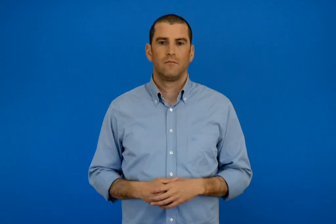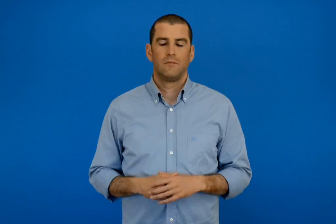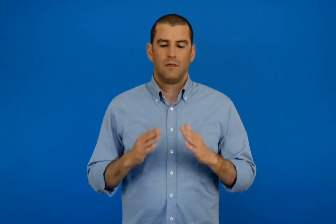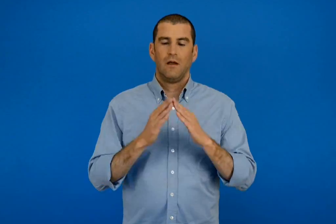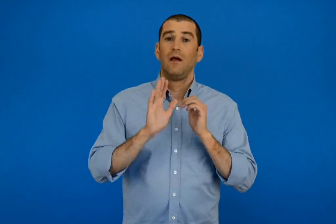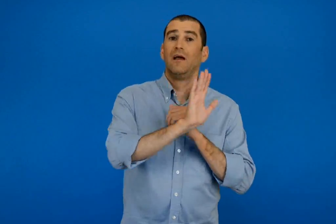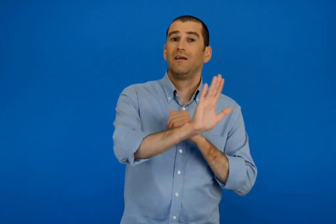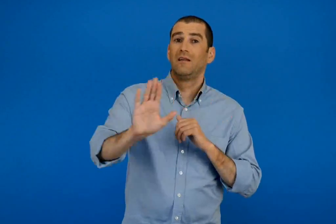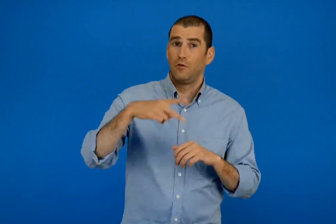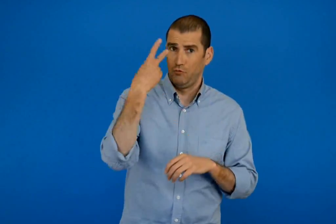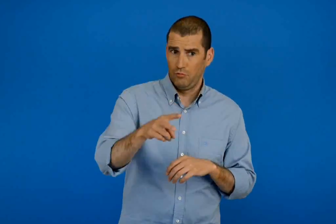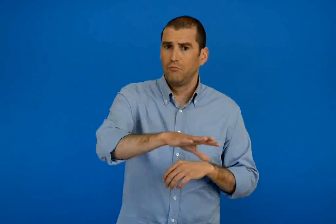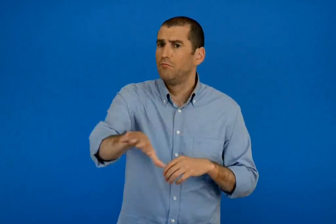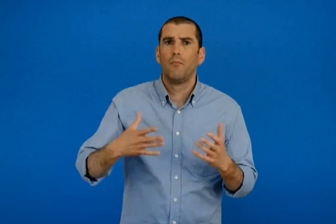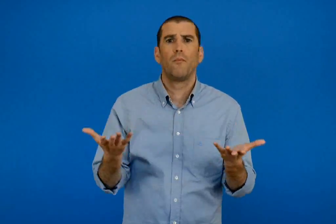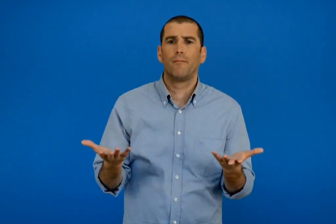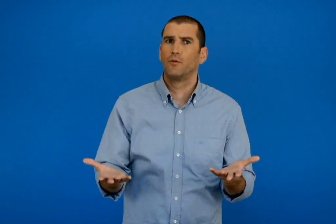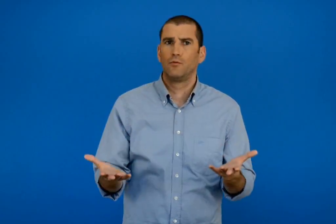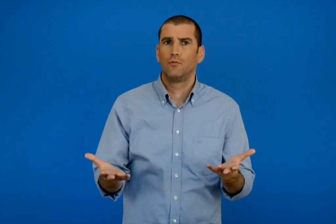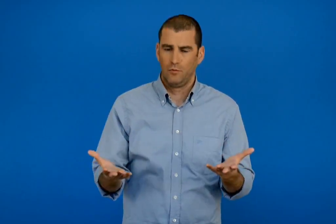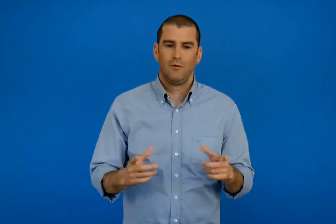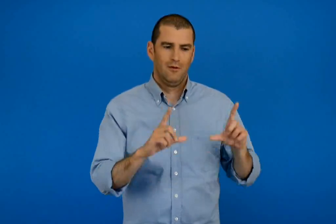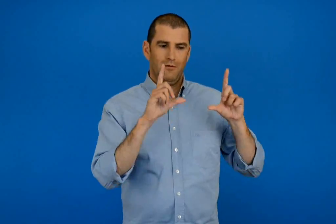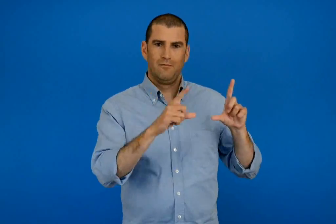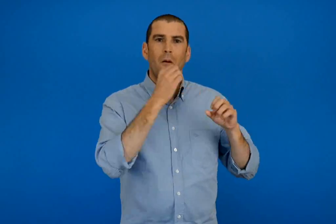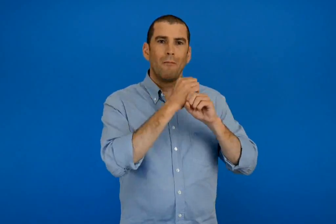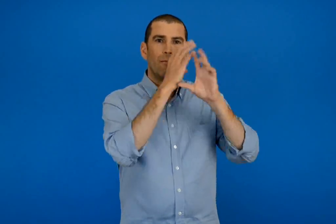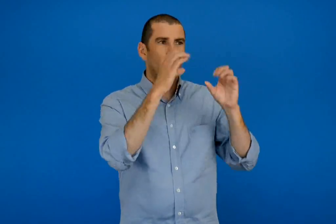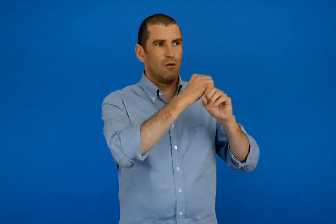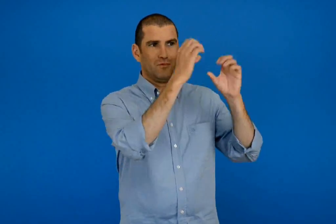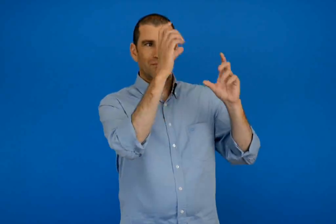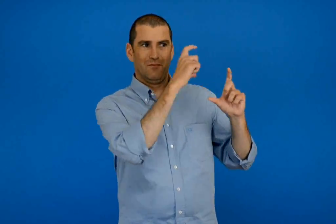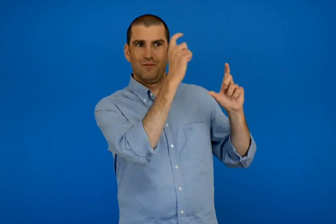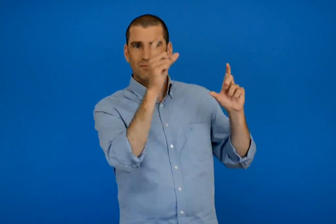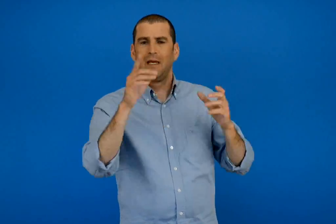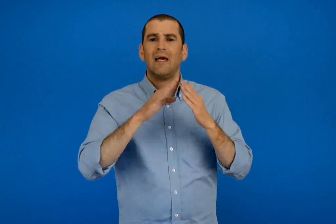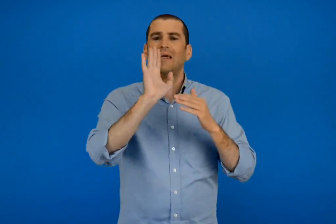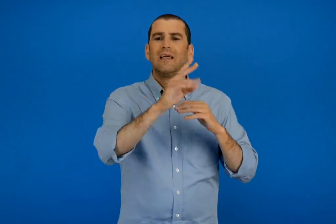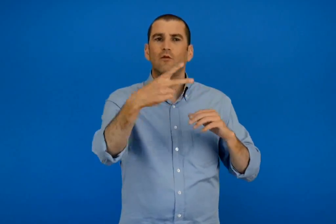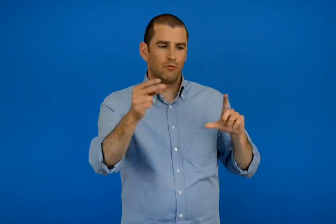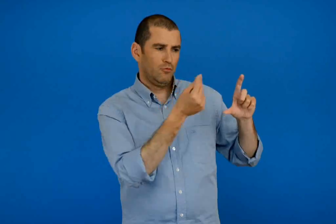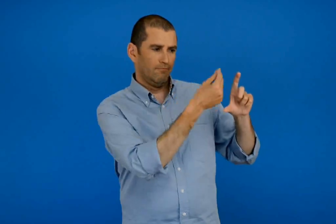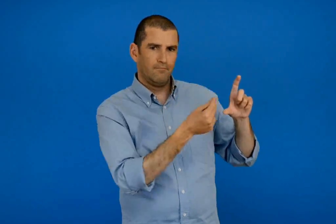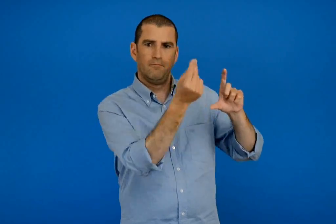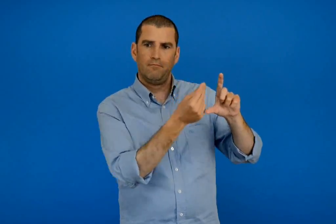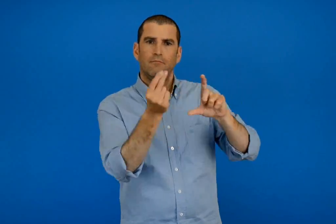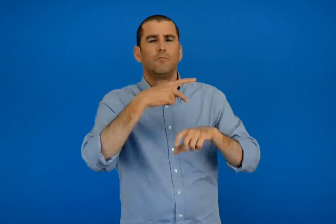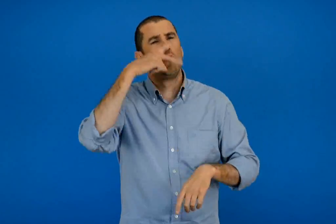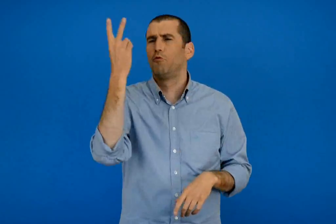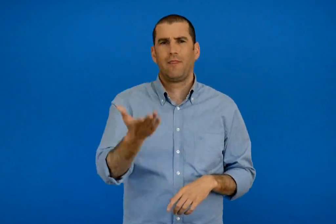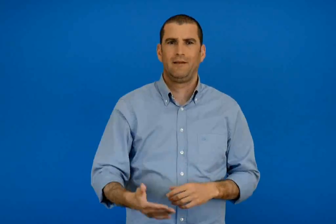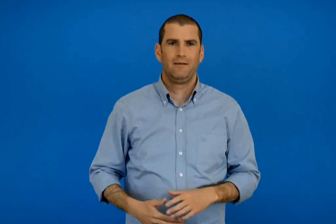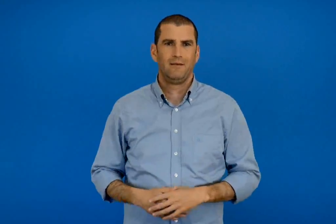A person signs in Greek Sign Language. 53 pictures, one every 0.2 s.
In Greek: πως είναι η γειτονιά σου ; ζωγράφισε οτιδήποτε θέλεις από τη γειτονιά σου στα μπαλόνια
